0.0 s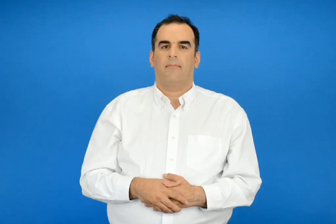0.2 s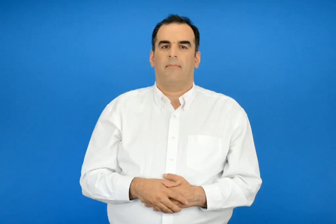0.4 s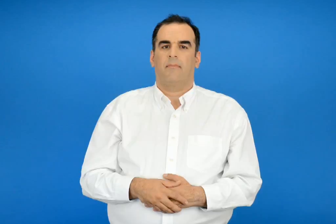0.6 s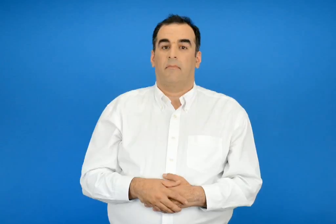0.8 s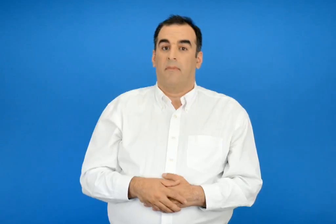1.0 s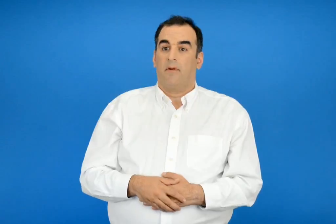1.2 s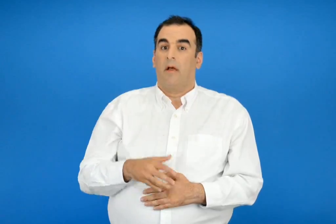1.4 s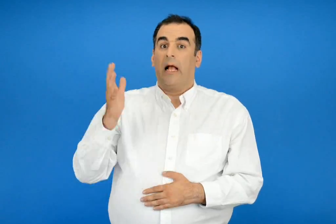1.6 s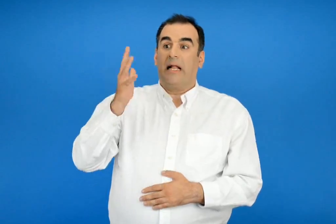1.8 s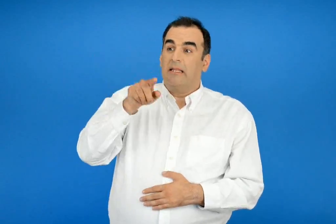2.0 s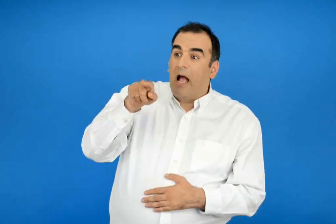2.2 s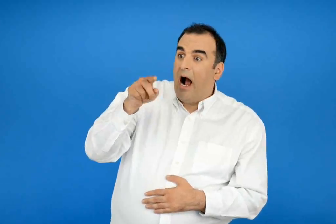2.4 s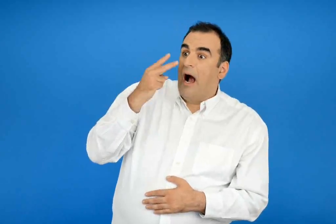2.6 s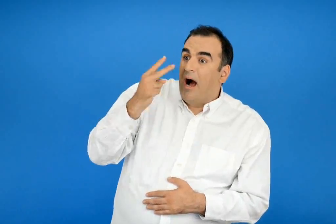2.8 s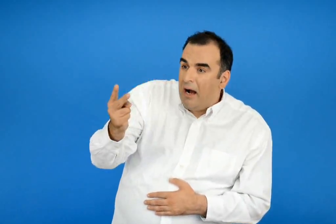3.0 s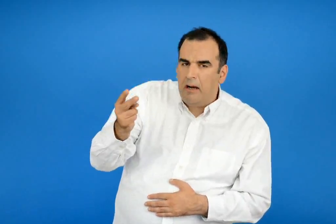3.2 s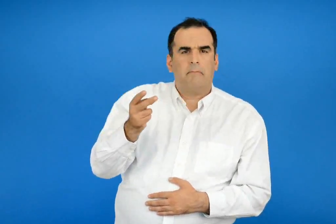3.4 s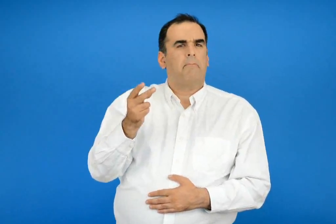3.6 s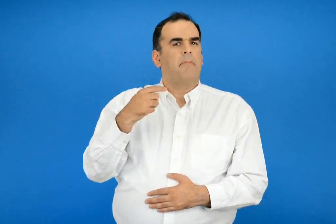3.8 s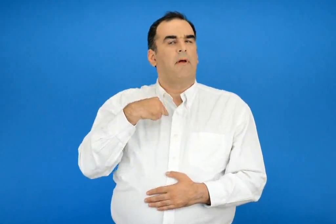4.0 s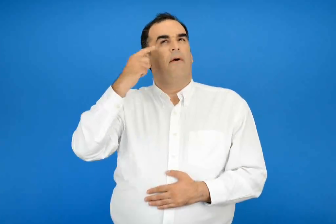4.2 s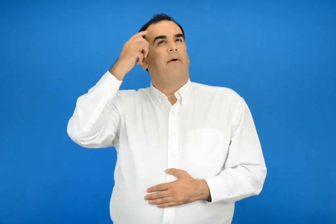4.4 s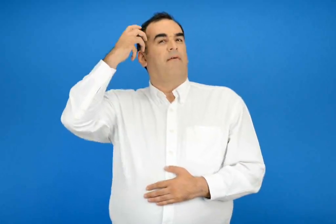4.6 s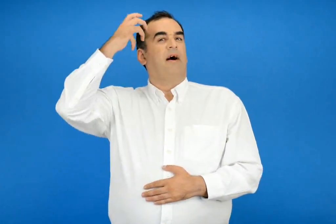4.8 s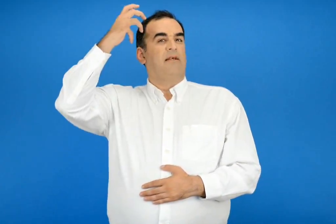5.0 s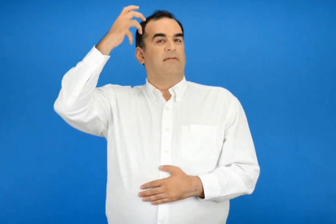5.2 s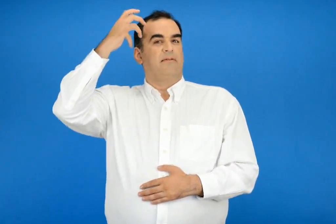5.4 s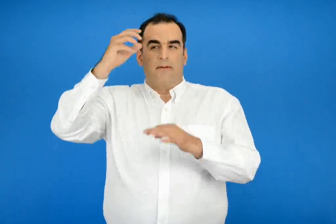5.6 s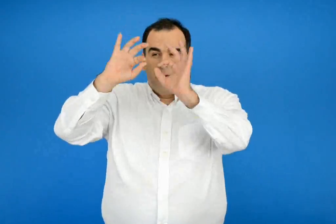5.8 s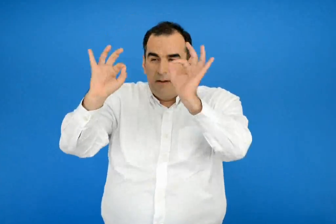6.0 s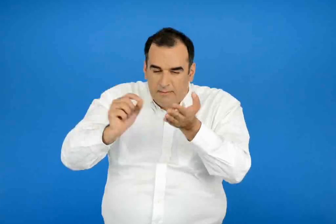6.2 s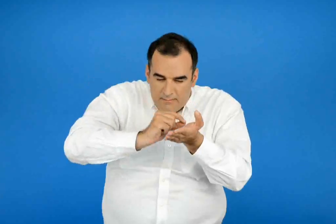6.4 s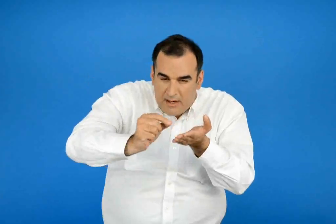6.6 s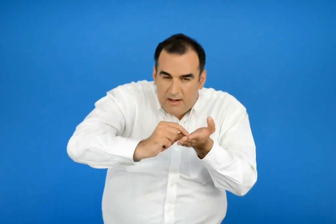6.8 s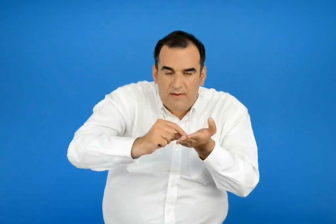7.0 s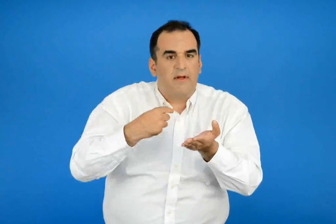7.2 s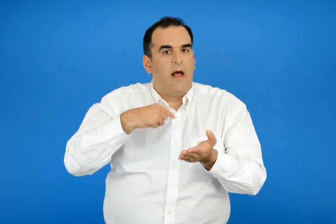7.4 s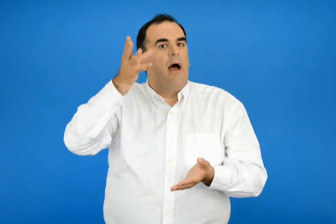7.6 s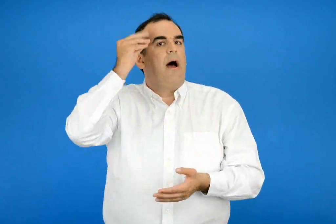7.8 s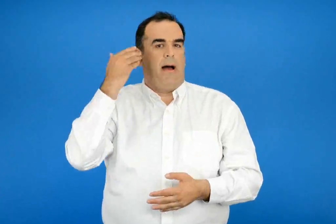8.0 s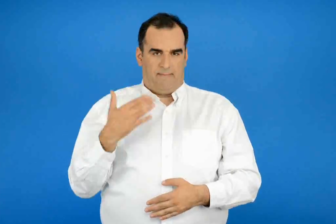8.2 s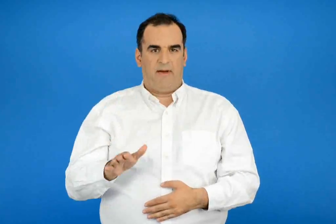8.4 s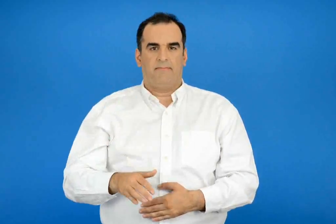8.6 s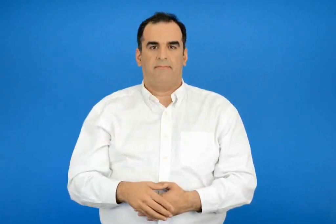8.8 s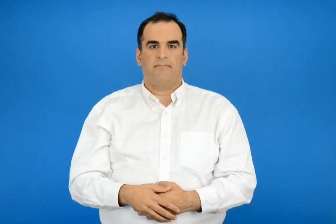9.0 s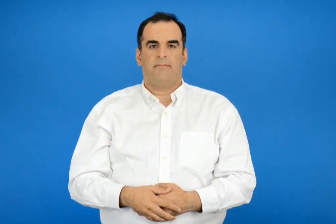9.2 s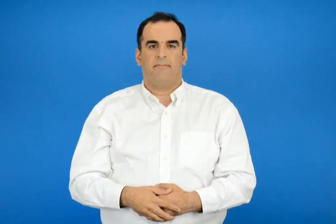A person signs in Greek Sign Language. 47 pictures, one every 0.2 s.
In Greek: έμαθα να περιγράφω κάτι που είδα η φαντάστηκα
